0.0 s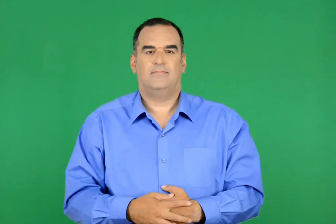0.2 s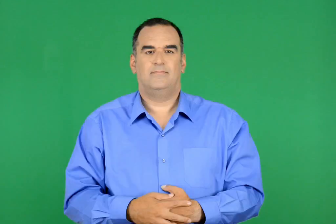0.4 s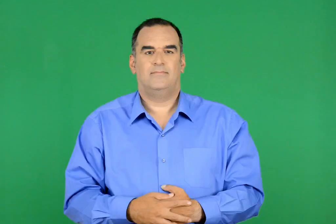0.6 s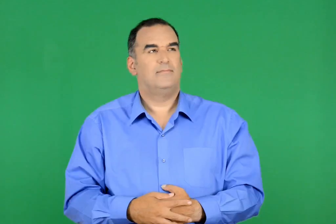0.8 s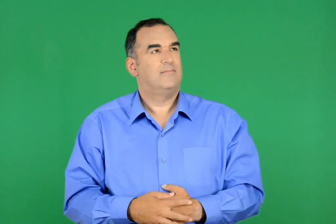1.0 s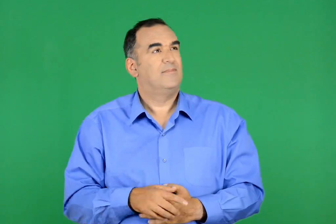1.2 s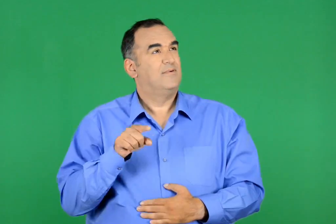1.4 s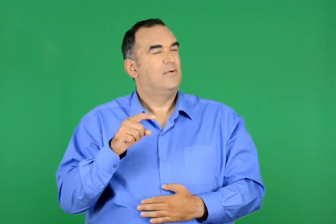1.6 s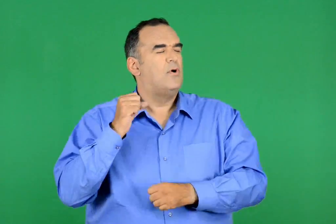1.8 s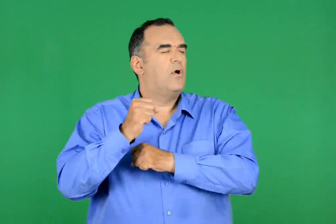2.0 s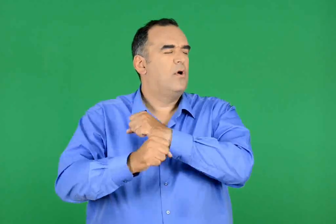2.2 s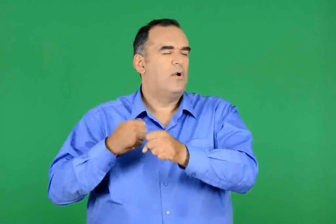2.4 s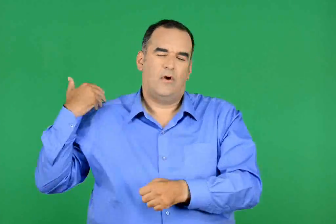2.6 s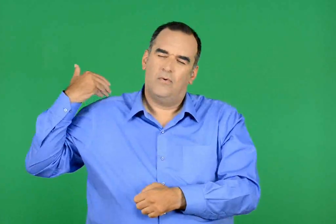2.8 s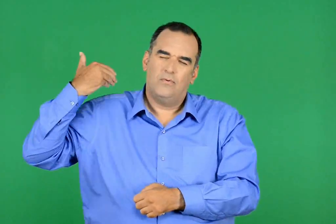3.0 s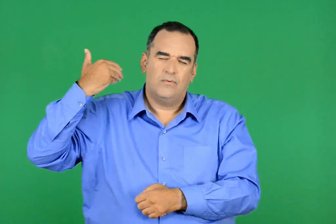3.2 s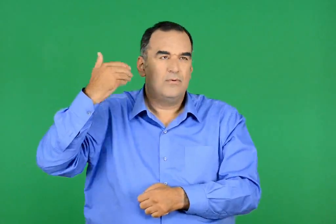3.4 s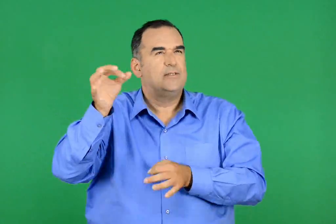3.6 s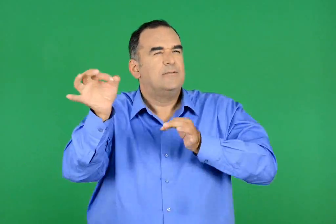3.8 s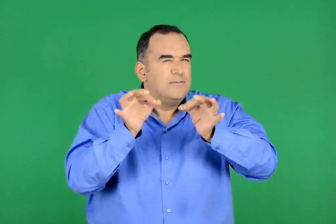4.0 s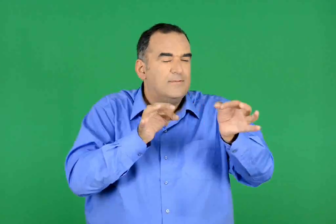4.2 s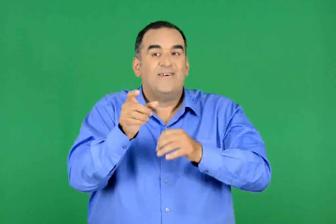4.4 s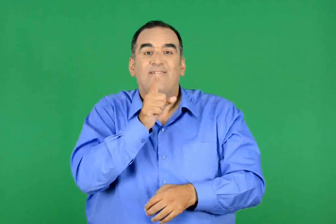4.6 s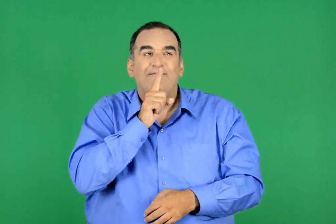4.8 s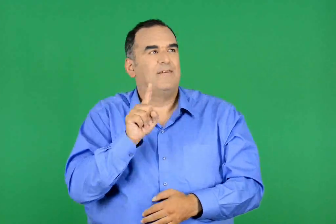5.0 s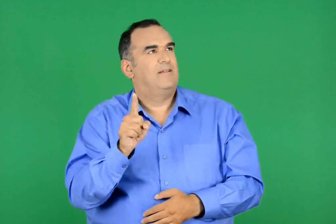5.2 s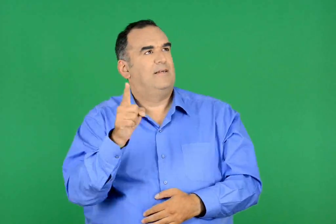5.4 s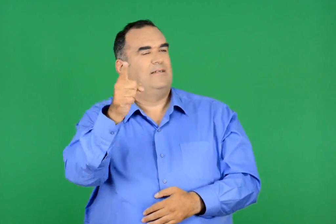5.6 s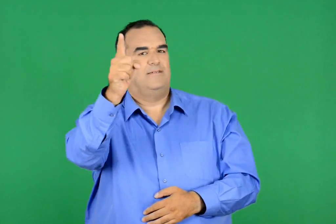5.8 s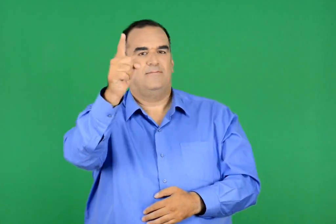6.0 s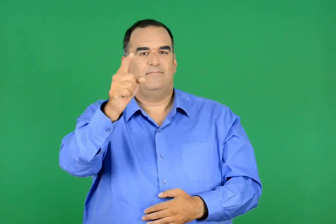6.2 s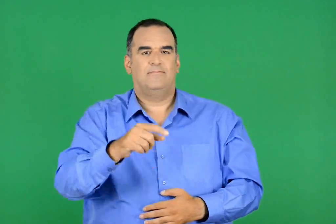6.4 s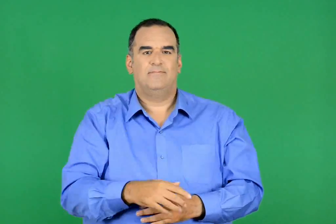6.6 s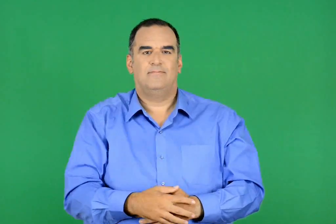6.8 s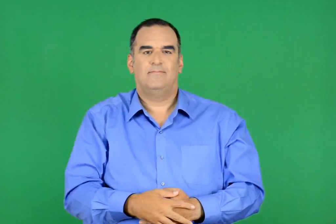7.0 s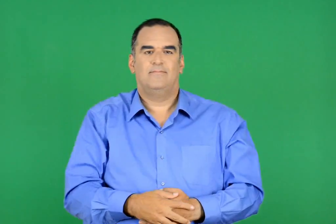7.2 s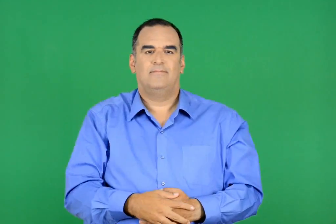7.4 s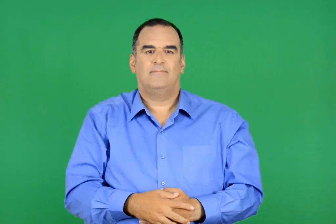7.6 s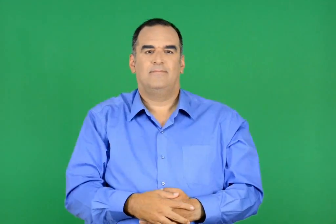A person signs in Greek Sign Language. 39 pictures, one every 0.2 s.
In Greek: χρόνια ολόκληρα σχεδίαζε αυτό το ταξίδι
